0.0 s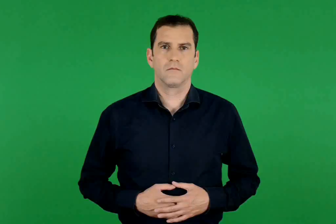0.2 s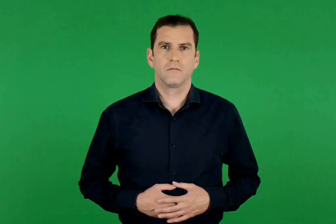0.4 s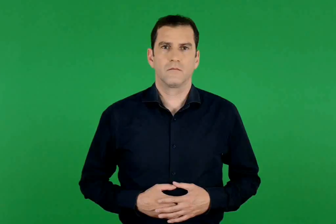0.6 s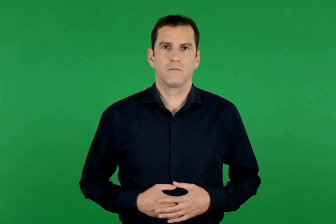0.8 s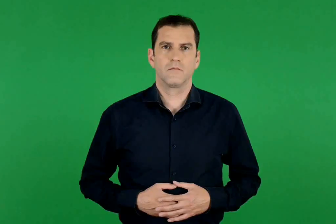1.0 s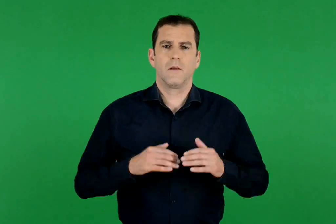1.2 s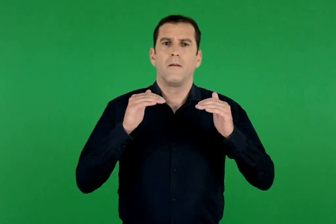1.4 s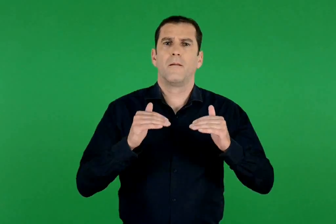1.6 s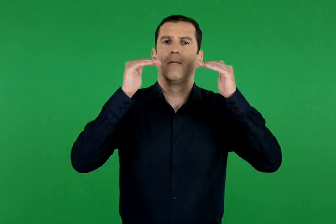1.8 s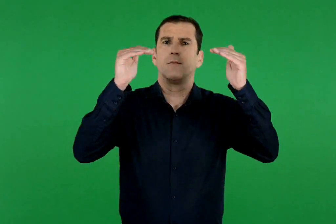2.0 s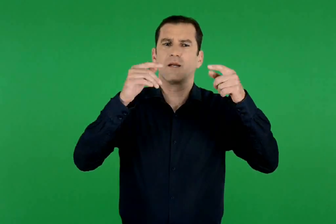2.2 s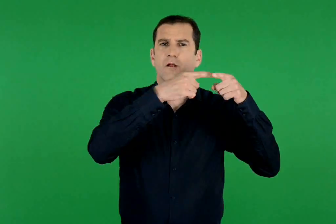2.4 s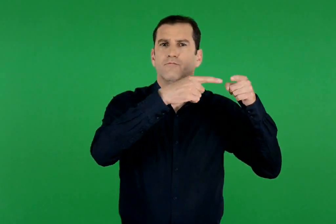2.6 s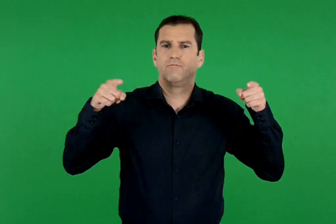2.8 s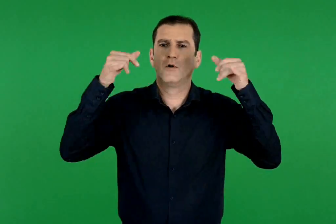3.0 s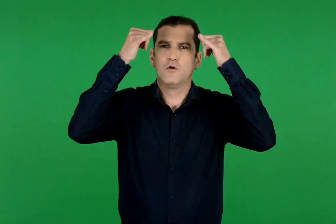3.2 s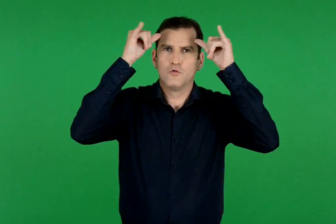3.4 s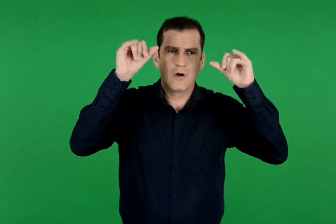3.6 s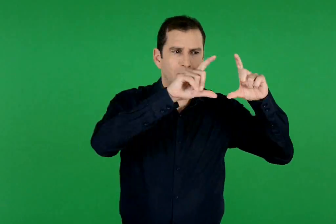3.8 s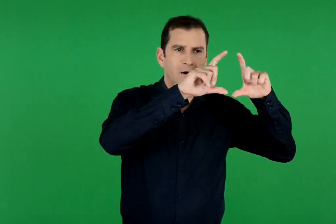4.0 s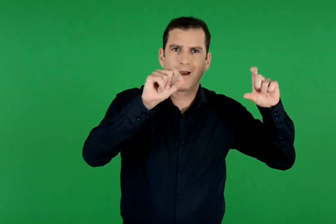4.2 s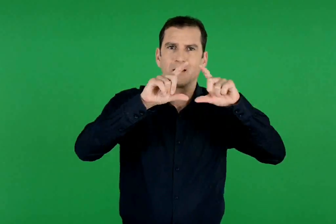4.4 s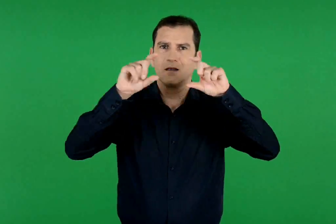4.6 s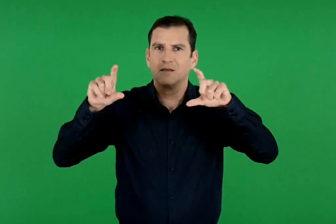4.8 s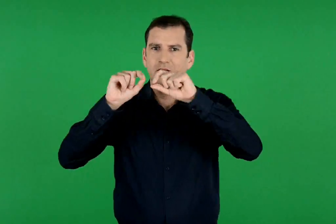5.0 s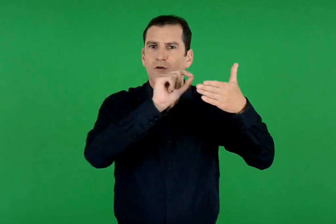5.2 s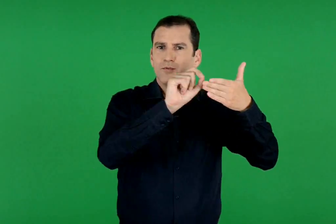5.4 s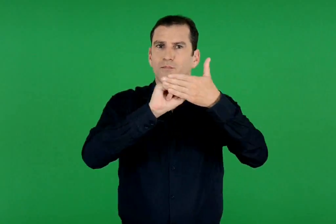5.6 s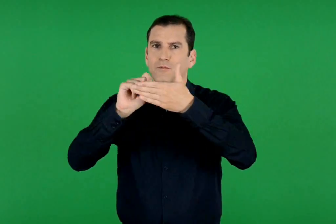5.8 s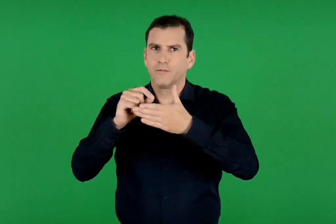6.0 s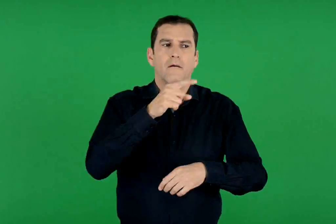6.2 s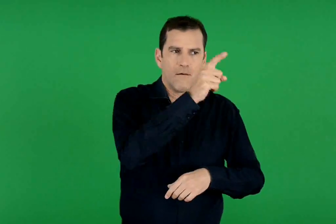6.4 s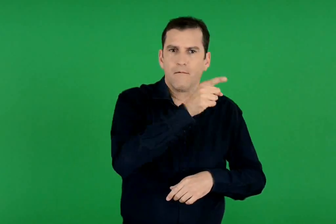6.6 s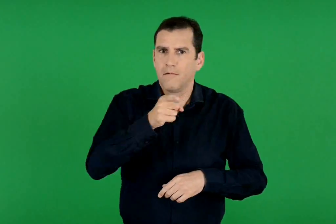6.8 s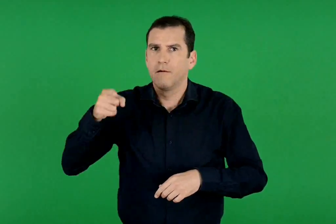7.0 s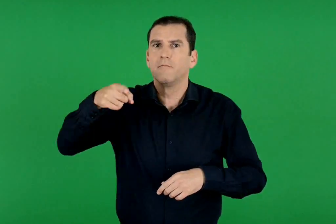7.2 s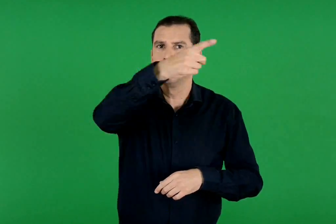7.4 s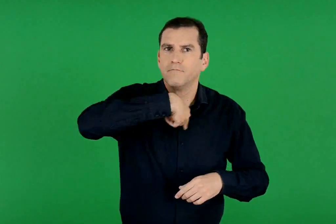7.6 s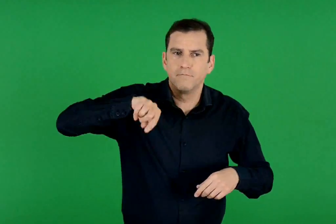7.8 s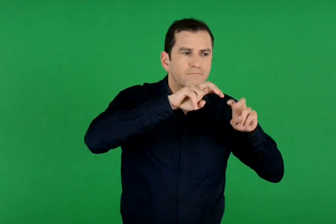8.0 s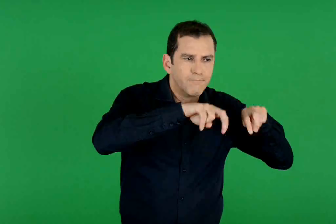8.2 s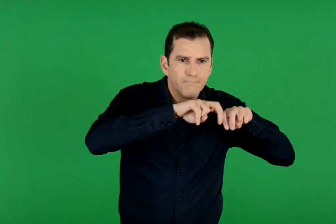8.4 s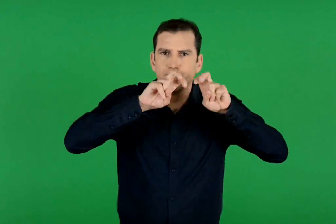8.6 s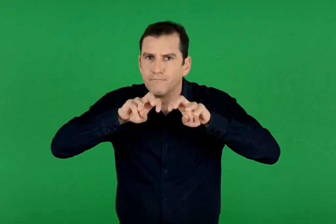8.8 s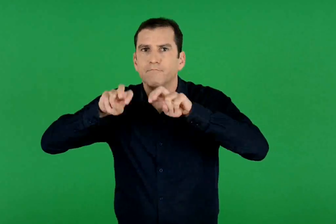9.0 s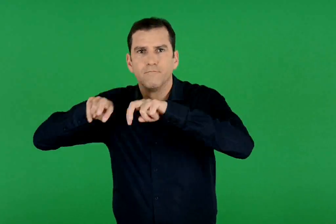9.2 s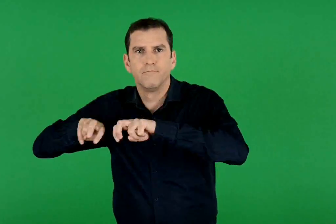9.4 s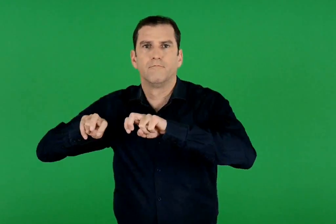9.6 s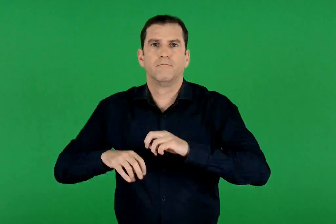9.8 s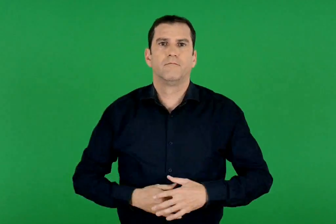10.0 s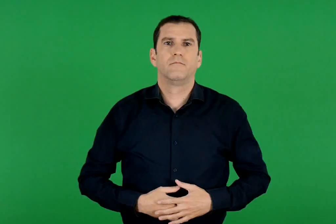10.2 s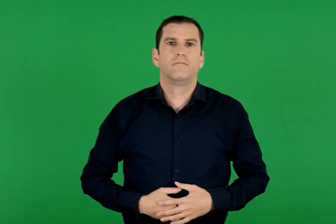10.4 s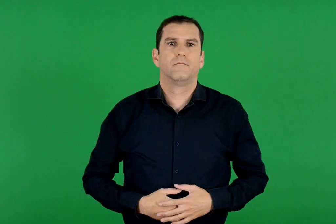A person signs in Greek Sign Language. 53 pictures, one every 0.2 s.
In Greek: ερευνούμε για καθένα από τα παραπάνω ζώα που είναι γραμμένα στις καρτέλες:
